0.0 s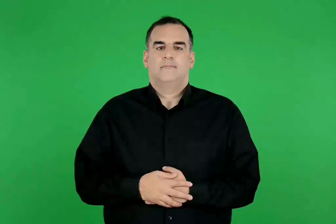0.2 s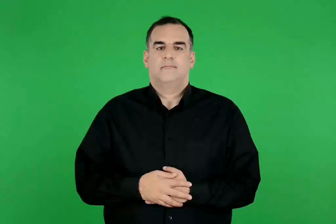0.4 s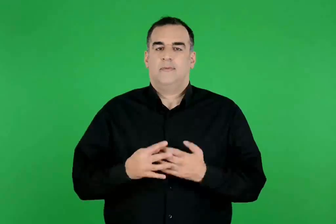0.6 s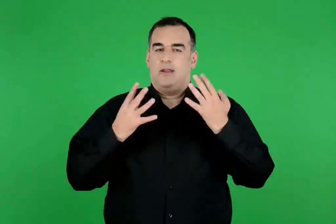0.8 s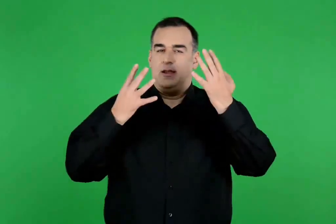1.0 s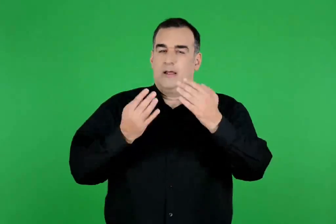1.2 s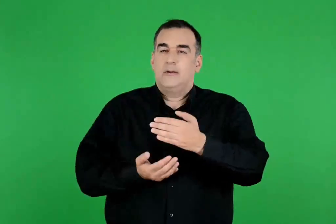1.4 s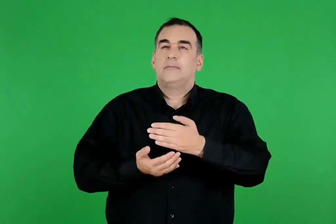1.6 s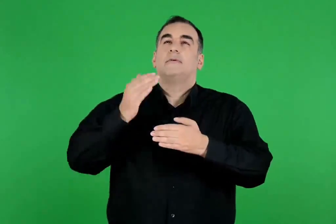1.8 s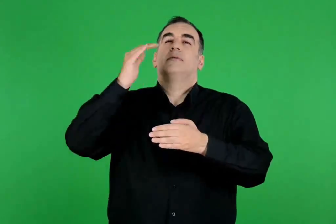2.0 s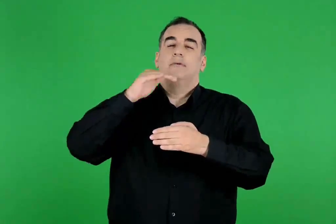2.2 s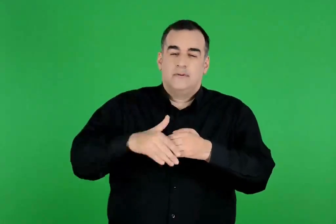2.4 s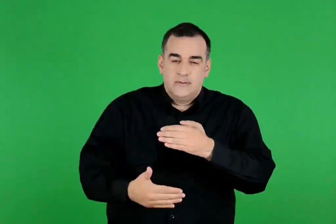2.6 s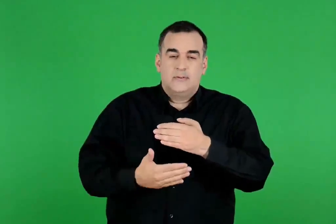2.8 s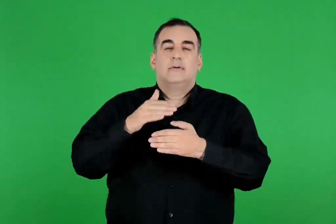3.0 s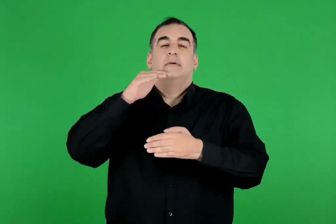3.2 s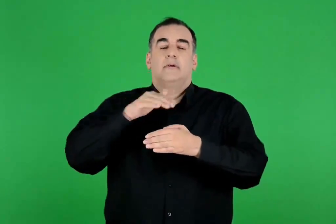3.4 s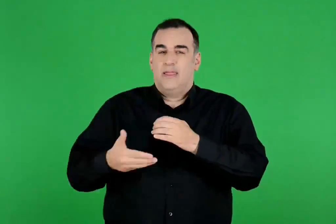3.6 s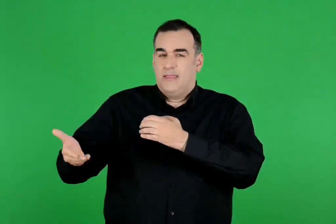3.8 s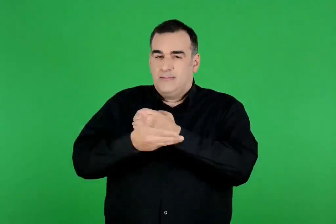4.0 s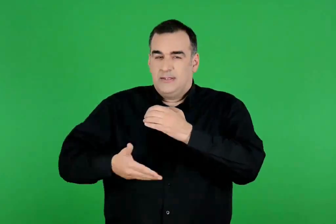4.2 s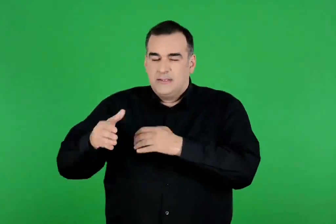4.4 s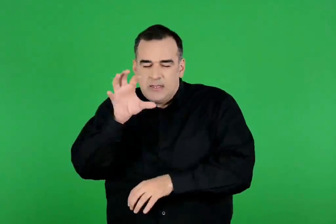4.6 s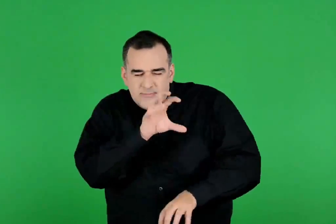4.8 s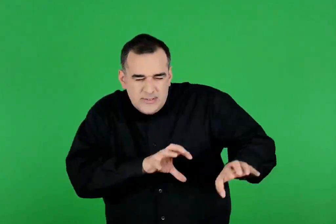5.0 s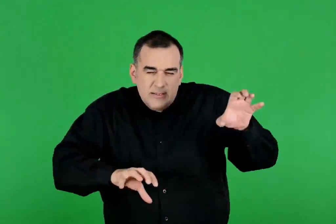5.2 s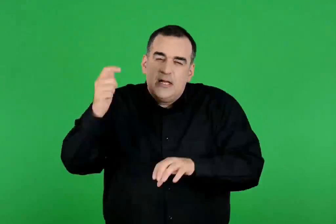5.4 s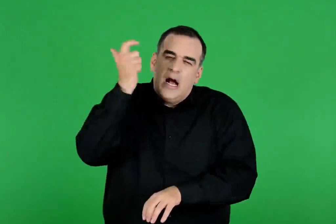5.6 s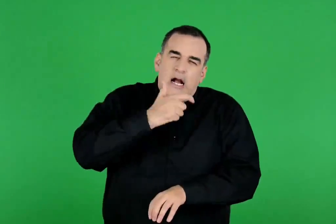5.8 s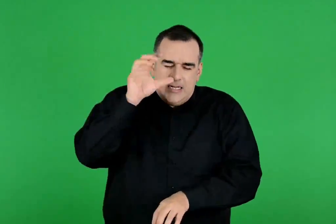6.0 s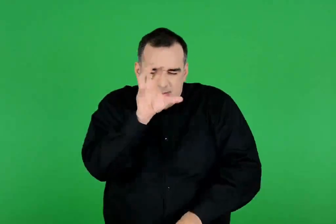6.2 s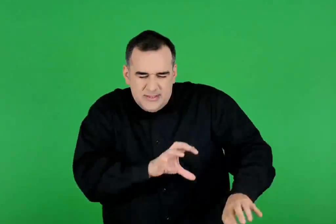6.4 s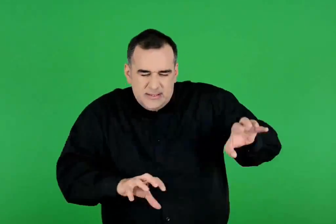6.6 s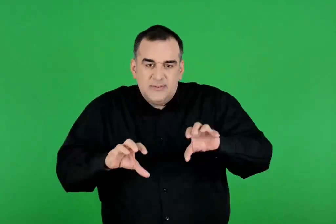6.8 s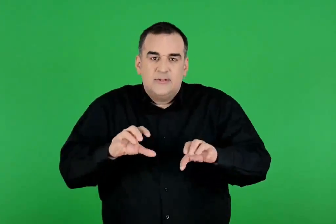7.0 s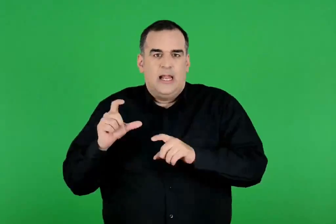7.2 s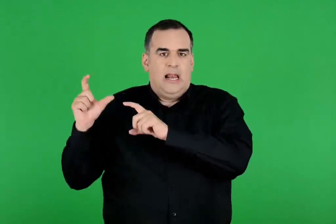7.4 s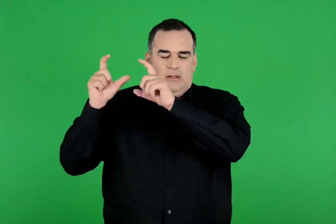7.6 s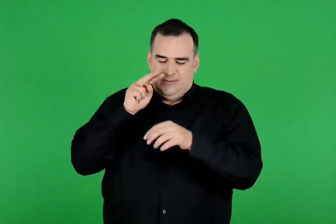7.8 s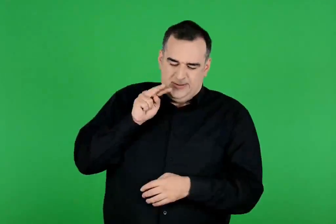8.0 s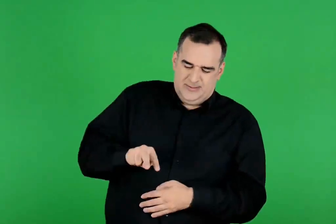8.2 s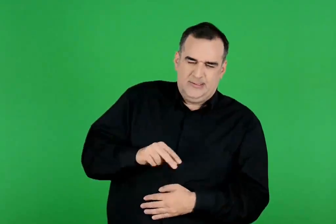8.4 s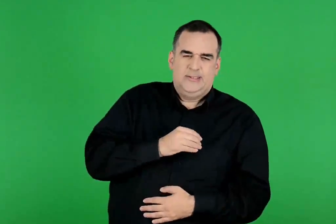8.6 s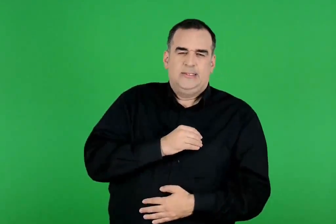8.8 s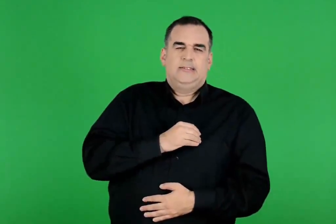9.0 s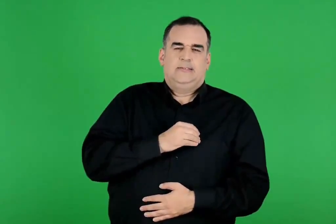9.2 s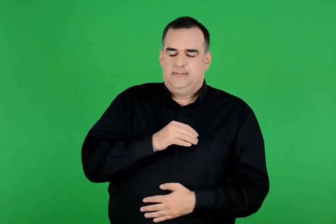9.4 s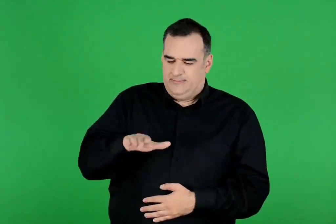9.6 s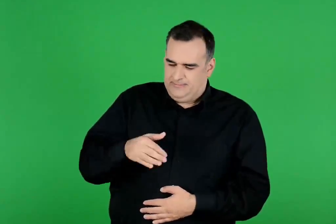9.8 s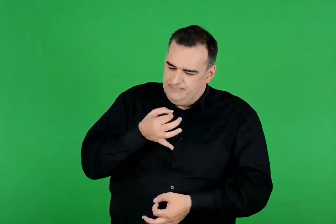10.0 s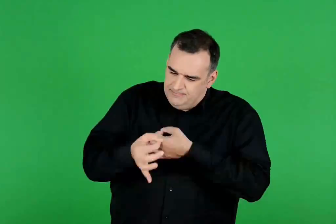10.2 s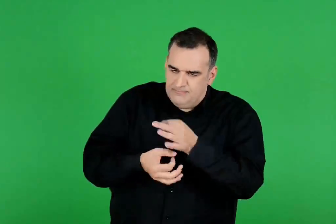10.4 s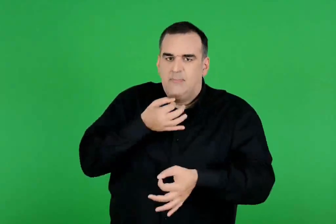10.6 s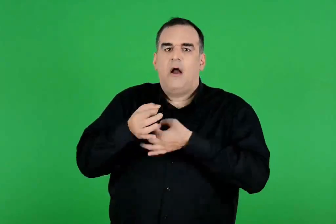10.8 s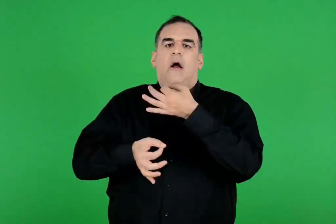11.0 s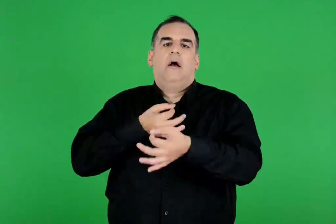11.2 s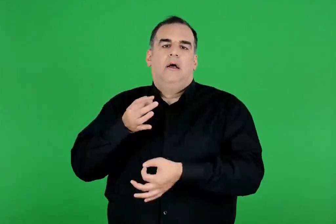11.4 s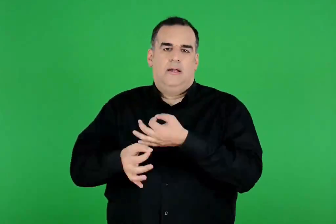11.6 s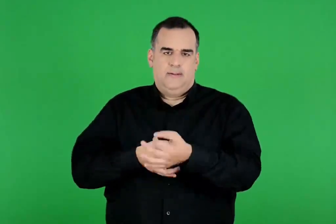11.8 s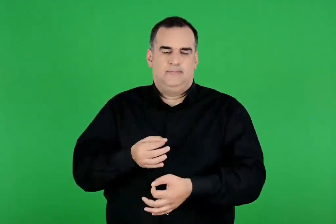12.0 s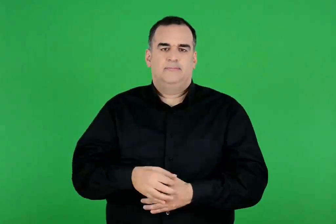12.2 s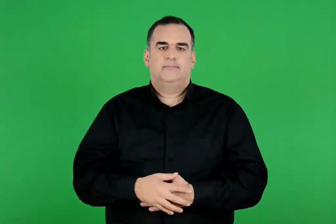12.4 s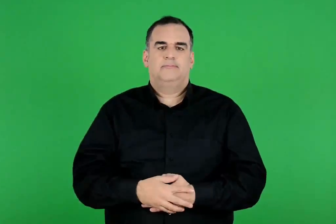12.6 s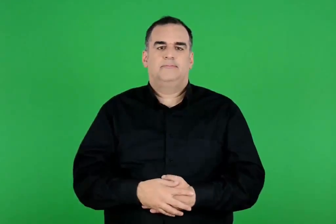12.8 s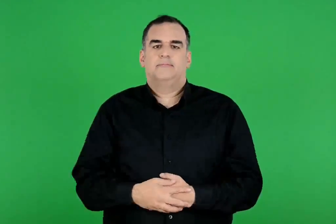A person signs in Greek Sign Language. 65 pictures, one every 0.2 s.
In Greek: εννιά μερόνυχτα την έψαχνε κλαίγοντας η δήμητρα , ώσπου ο ήλιος τη λυπήθηκε και της φανέρωσε αυτό που είχε γίνει
